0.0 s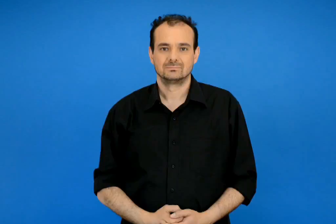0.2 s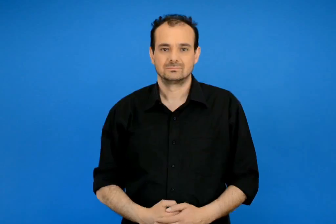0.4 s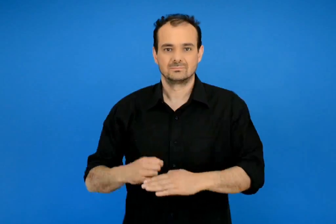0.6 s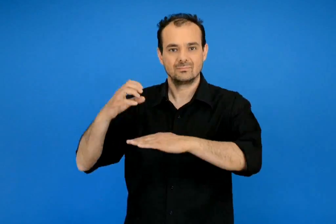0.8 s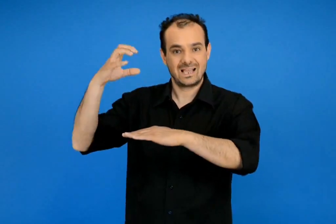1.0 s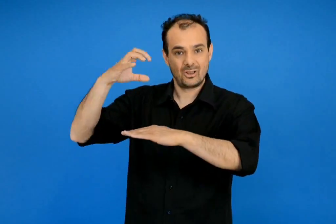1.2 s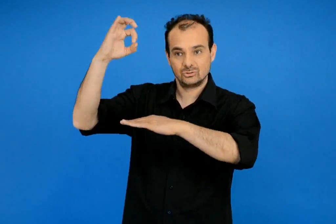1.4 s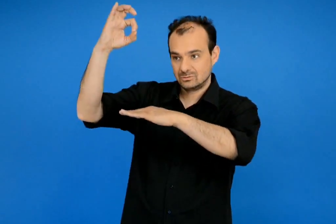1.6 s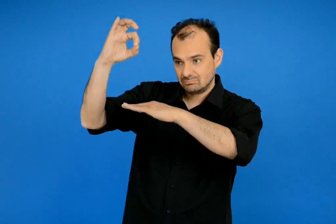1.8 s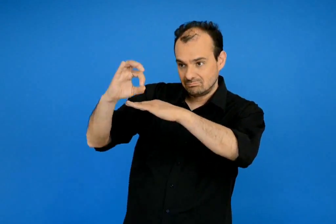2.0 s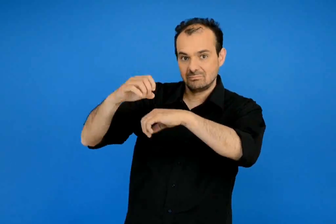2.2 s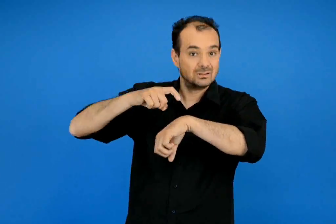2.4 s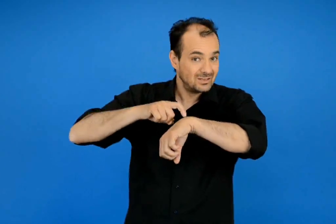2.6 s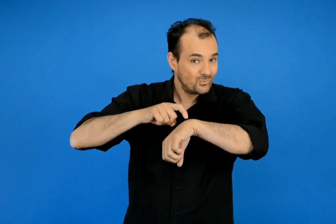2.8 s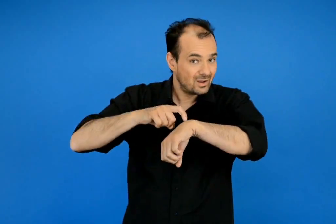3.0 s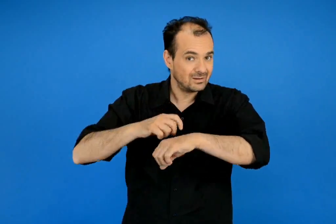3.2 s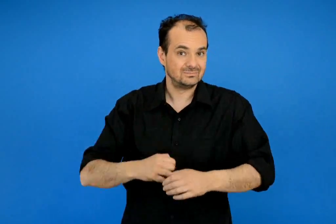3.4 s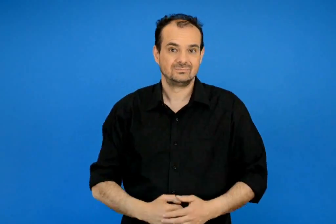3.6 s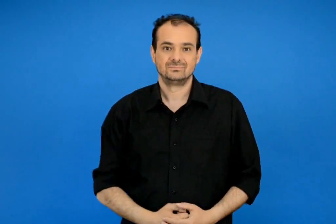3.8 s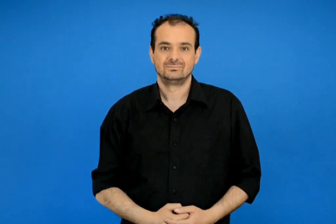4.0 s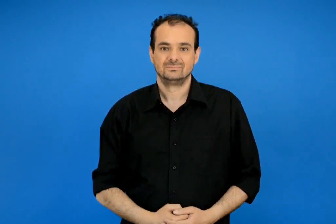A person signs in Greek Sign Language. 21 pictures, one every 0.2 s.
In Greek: τι ώρα δύει ;
